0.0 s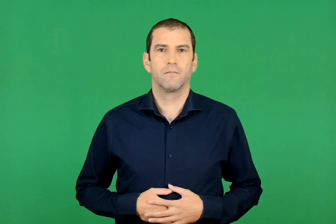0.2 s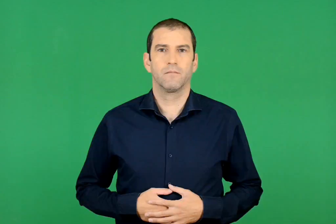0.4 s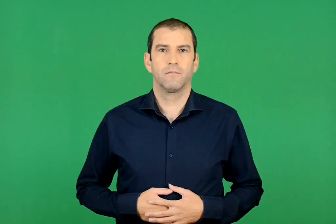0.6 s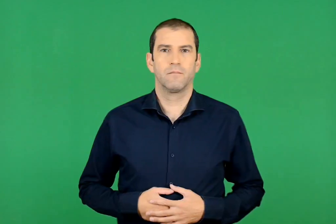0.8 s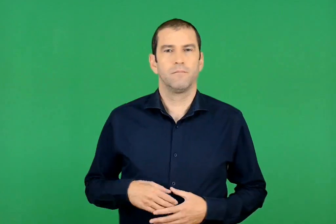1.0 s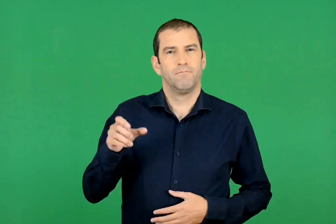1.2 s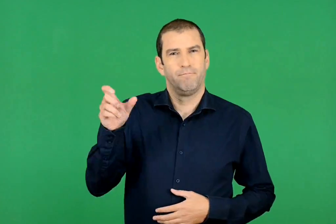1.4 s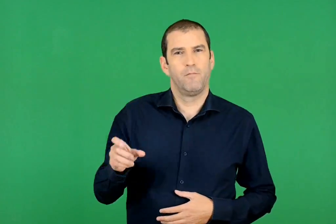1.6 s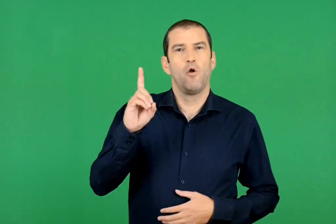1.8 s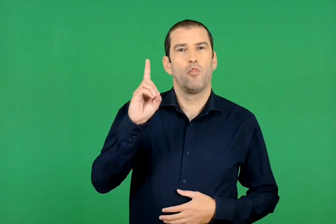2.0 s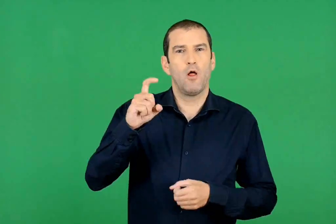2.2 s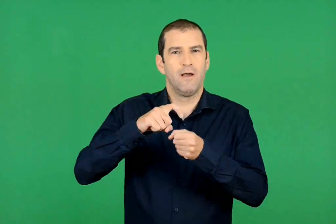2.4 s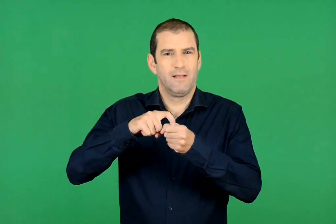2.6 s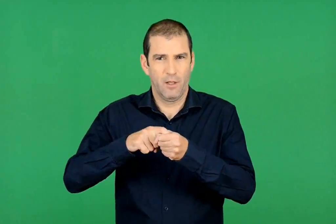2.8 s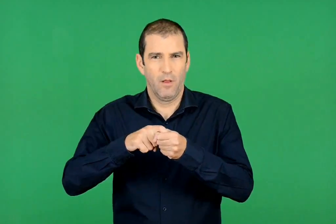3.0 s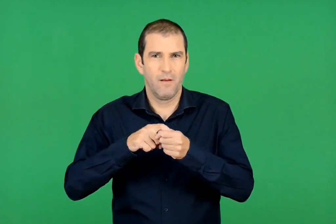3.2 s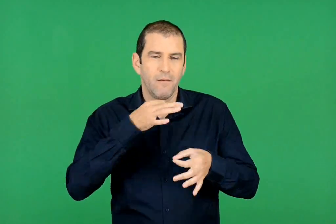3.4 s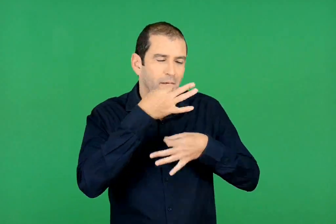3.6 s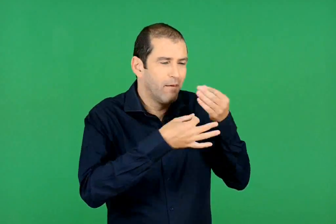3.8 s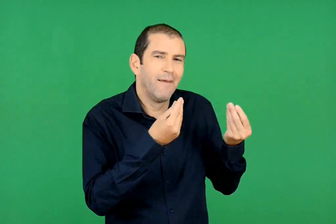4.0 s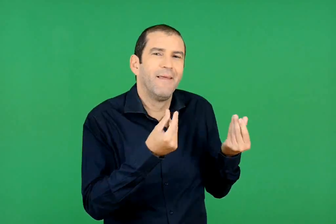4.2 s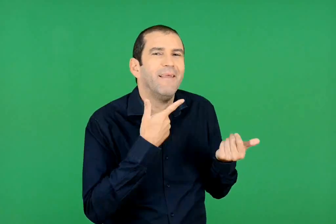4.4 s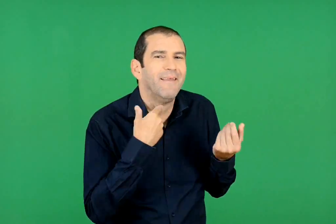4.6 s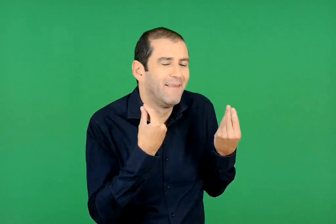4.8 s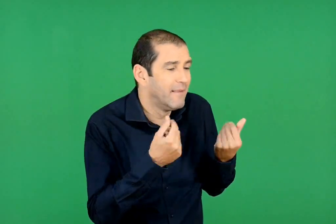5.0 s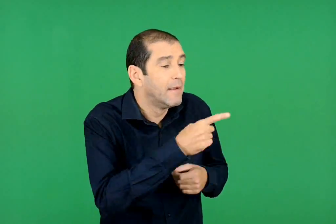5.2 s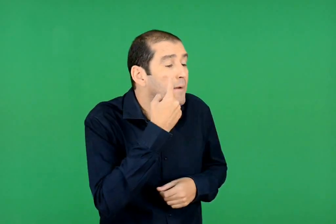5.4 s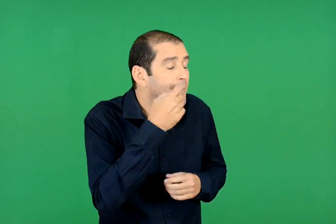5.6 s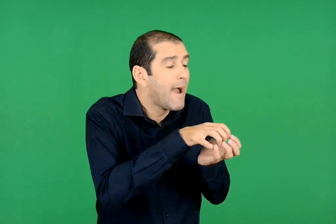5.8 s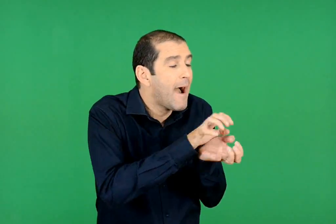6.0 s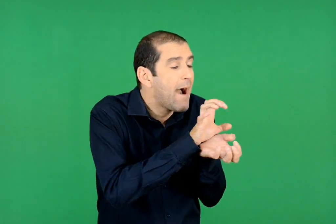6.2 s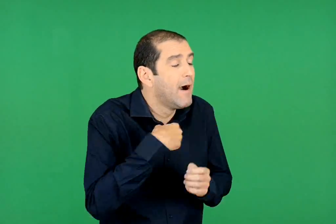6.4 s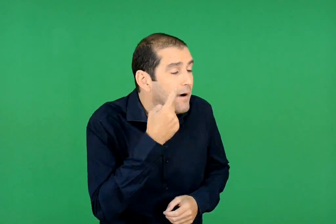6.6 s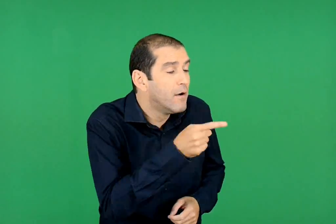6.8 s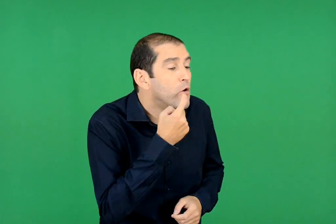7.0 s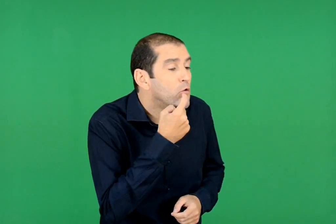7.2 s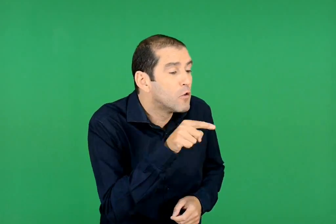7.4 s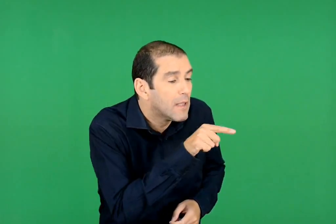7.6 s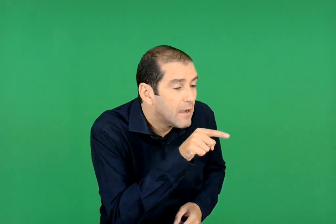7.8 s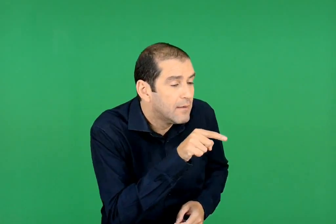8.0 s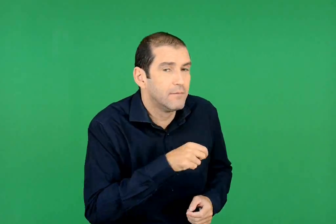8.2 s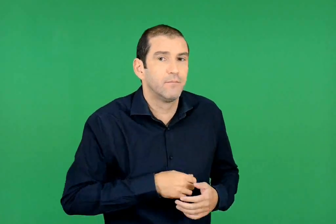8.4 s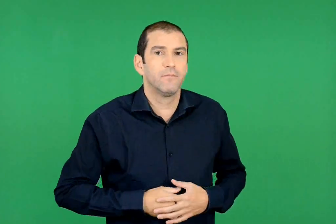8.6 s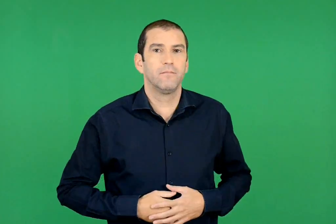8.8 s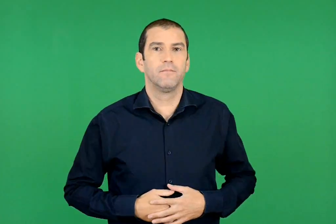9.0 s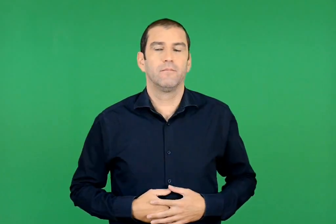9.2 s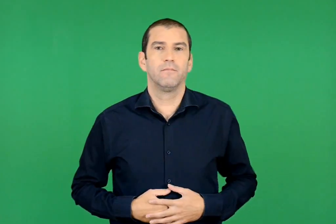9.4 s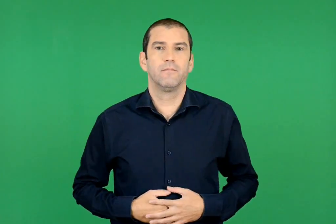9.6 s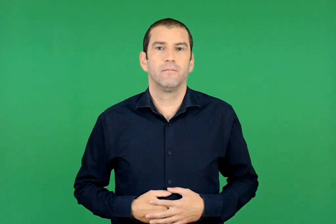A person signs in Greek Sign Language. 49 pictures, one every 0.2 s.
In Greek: για να δω τα δοντάκια σου , είπε μελιστάλαχτα η δόνα τερηδόνα. για άνοιξε το στοματάκι σου
